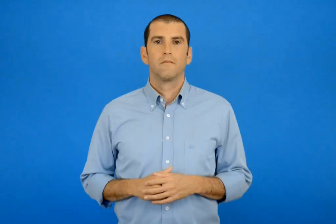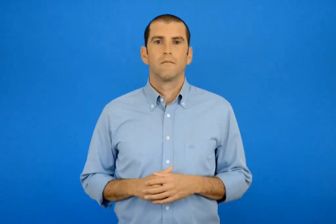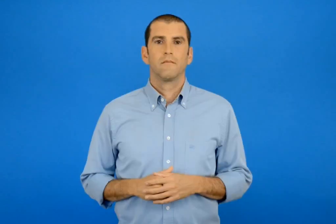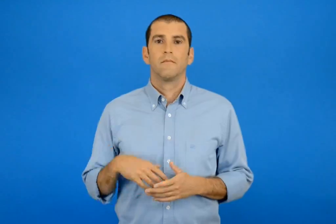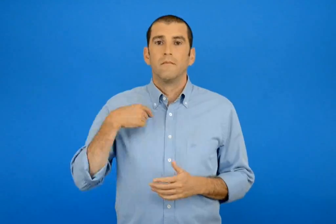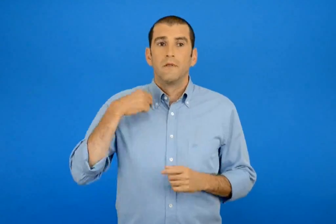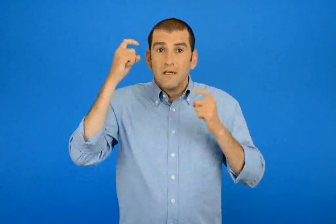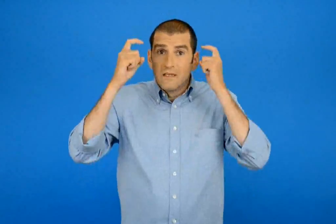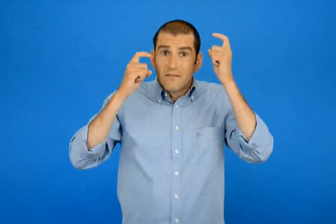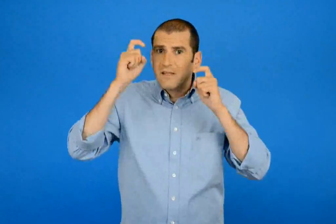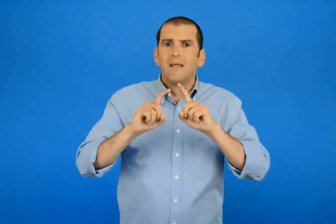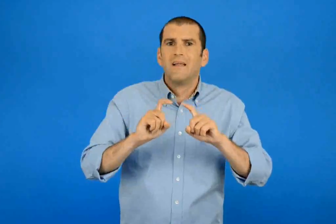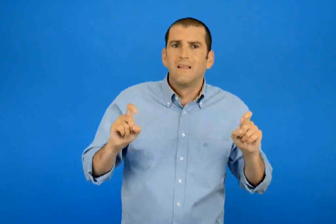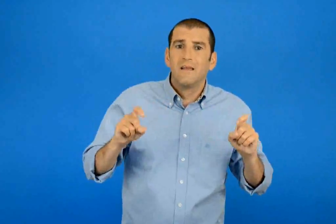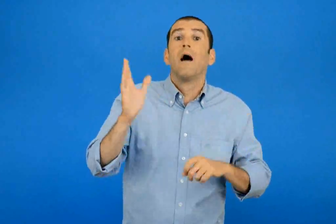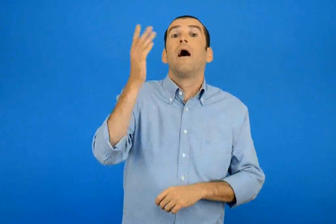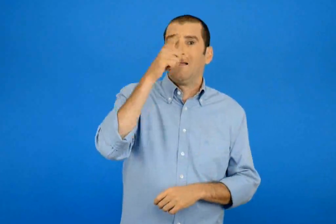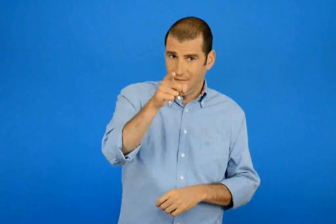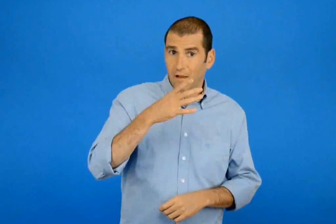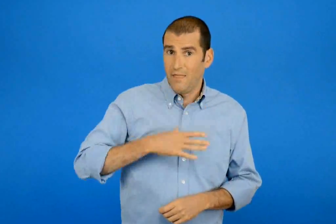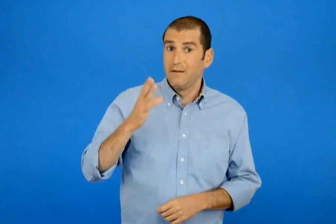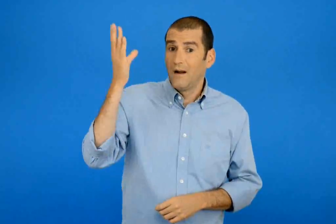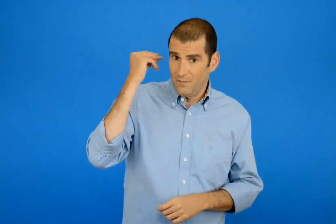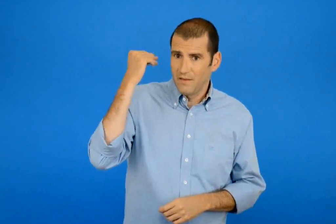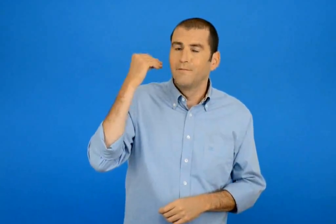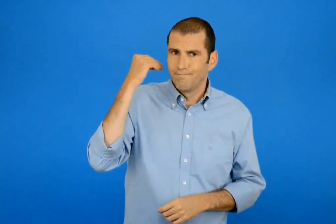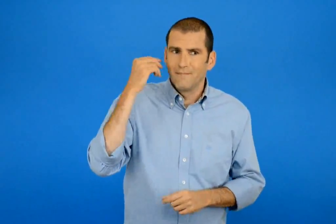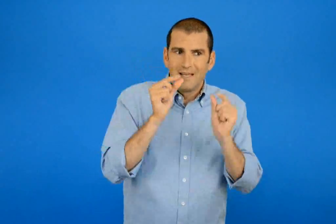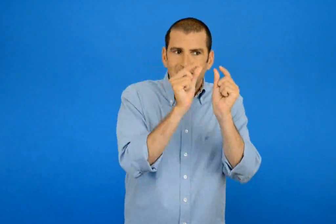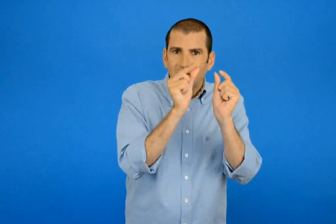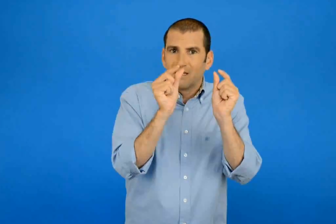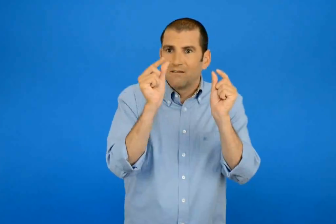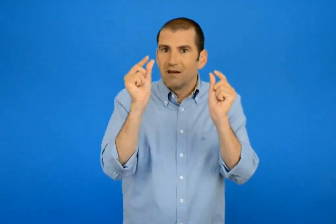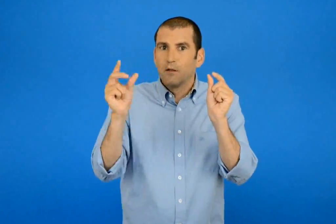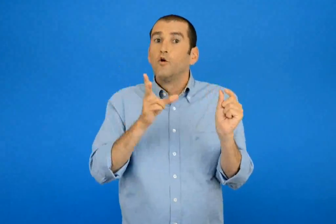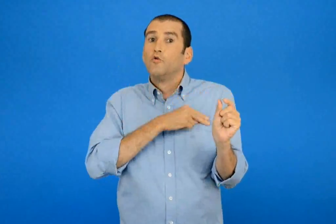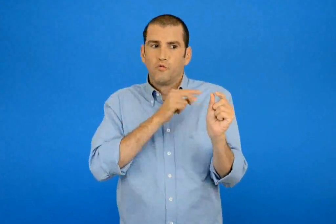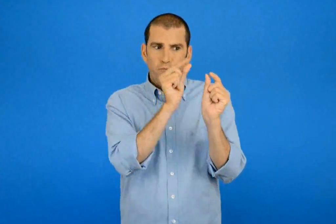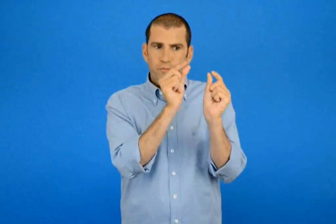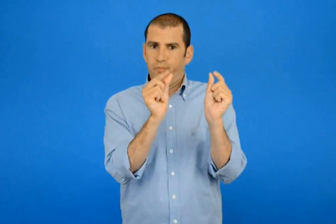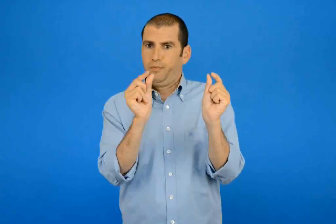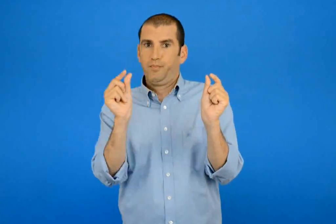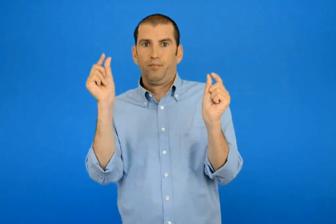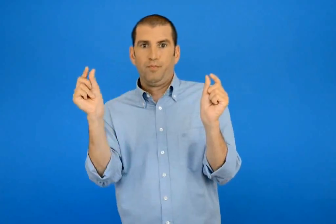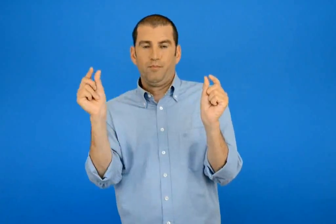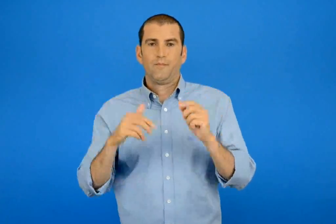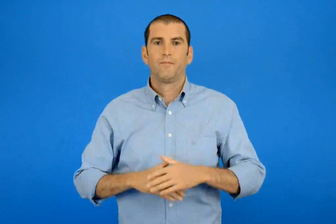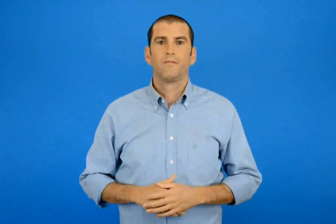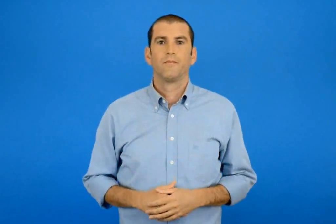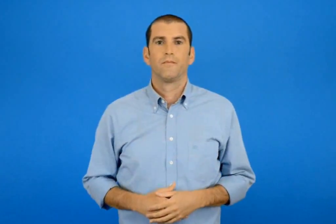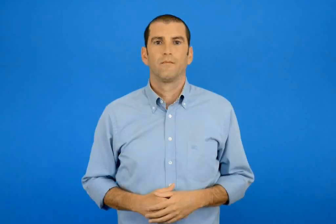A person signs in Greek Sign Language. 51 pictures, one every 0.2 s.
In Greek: αν θέλεις να μάθεις τι σκέφτηκα βαλέ τις συλλαβές στη σωστή σειρά
